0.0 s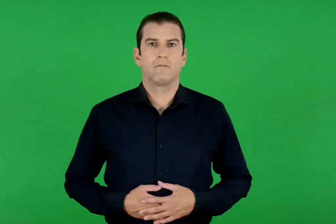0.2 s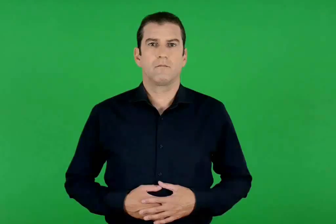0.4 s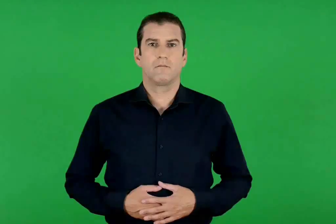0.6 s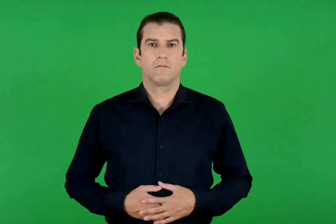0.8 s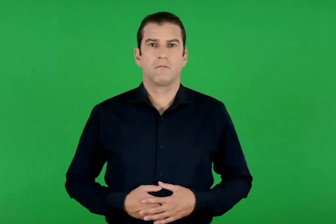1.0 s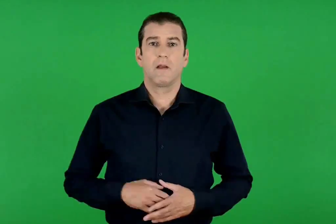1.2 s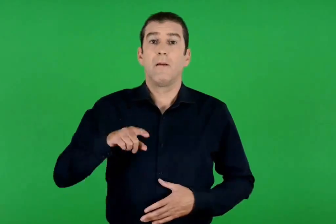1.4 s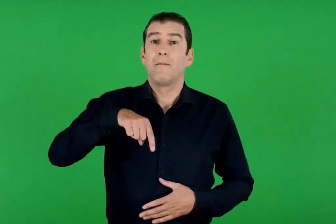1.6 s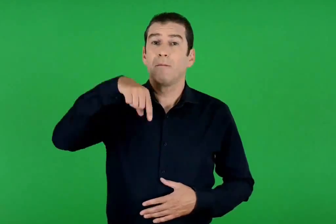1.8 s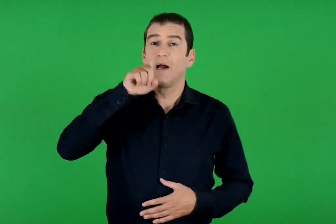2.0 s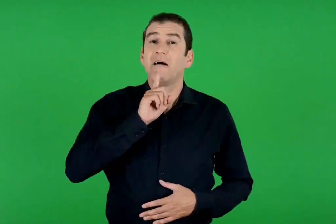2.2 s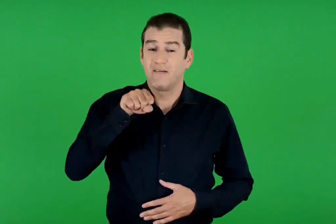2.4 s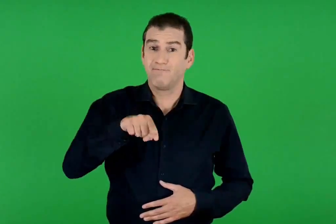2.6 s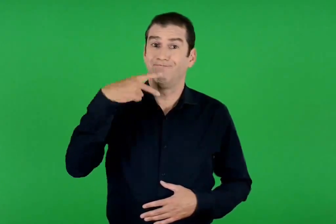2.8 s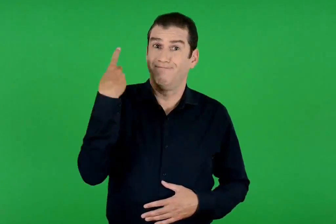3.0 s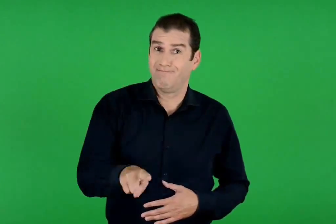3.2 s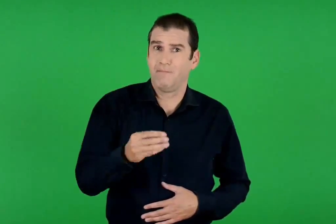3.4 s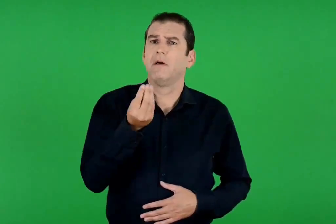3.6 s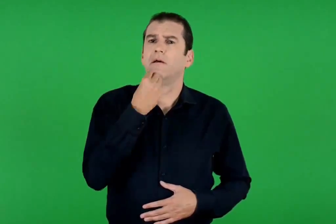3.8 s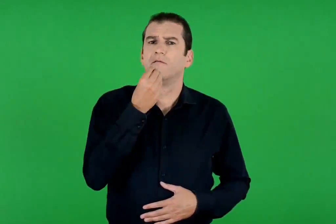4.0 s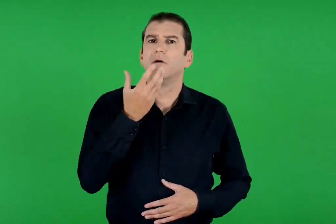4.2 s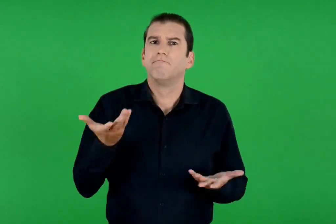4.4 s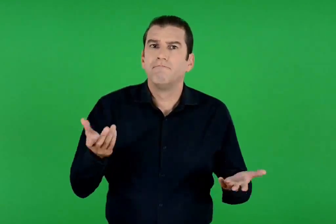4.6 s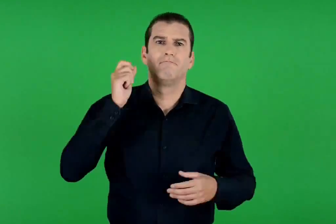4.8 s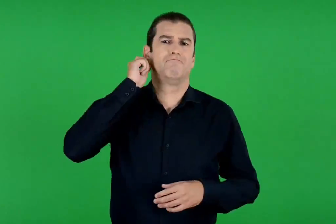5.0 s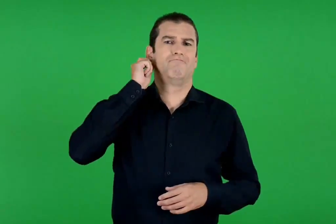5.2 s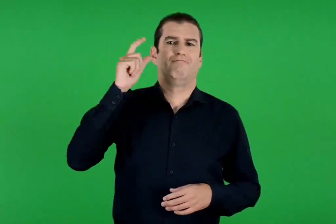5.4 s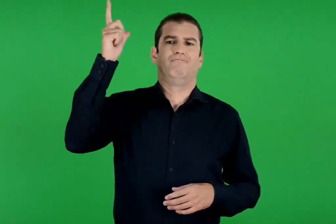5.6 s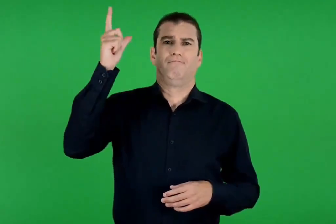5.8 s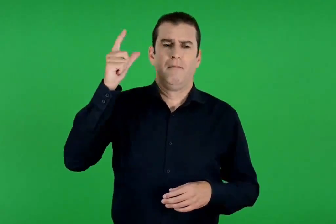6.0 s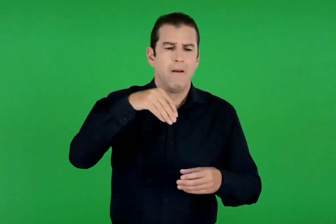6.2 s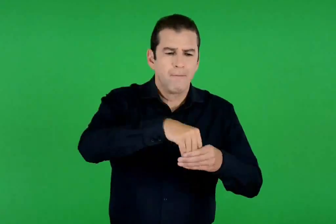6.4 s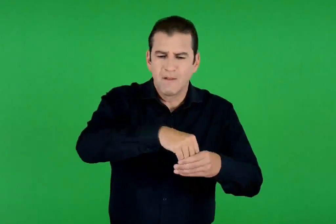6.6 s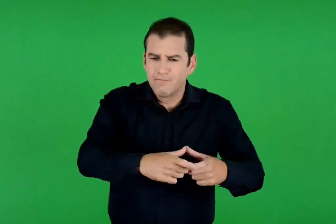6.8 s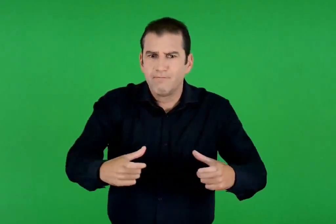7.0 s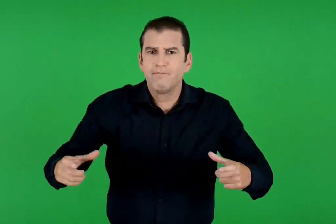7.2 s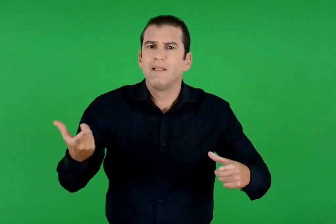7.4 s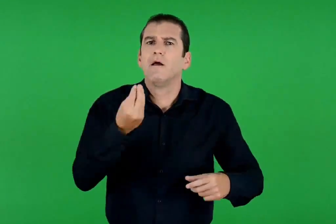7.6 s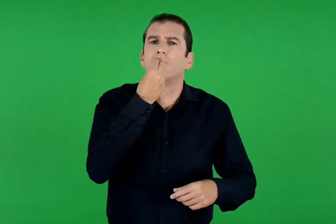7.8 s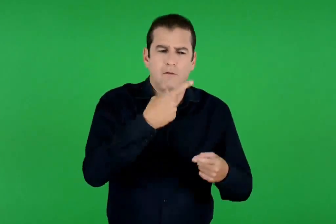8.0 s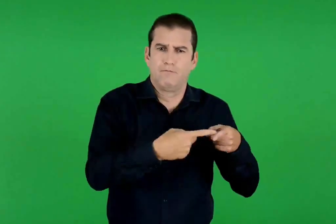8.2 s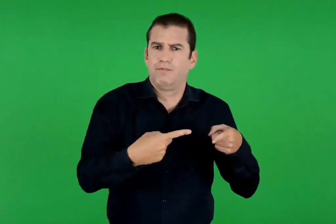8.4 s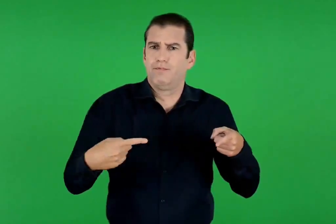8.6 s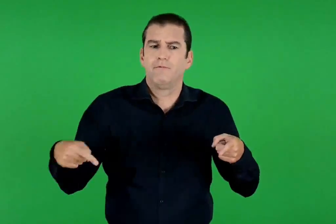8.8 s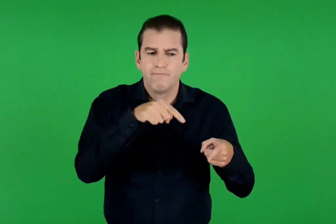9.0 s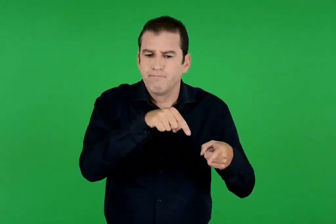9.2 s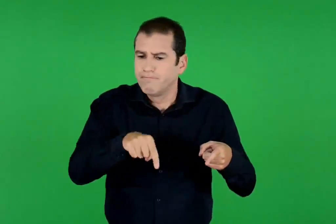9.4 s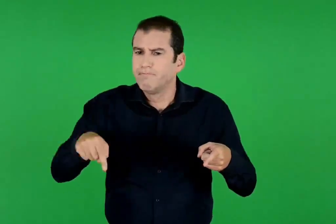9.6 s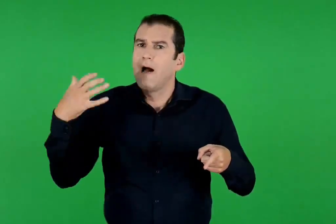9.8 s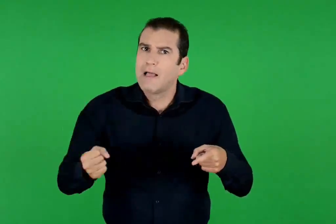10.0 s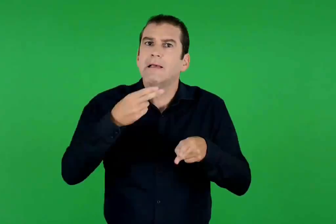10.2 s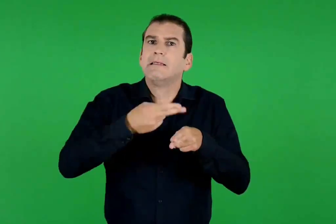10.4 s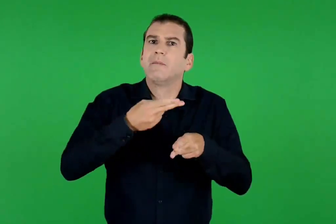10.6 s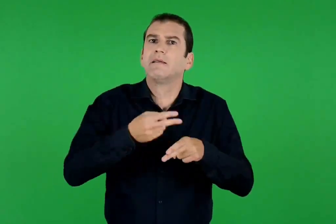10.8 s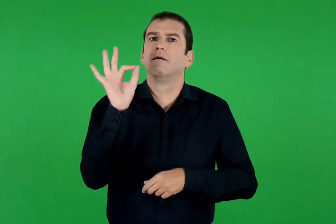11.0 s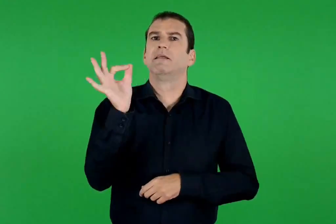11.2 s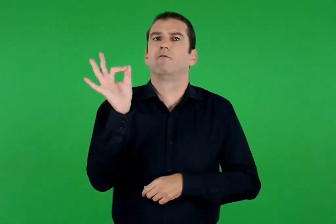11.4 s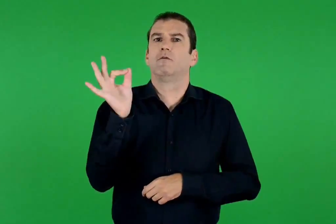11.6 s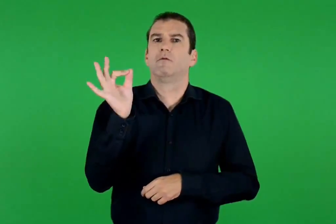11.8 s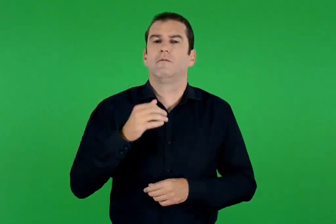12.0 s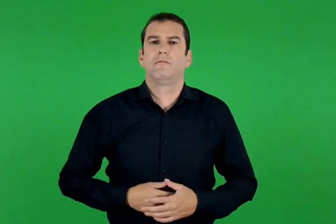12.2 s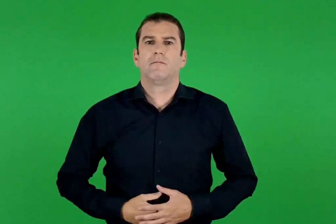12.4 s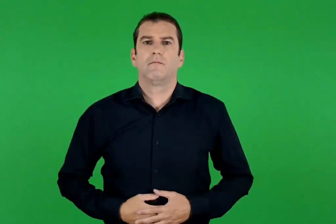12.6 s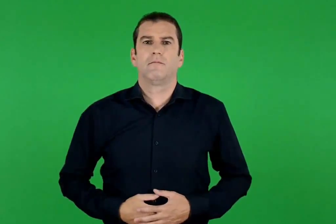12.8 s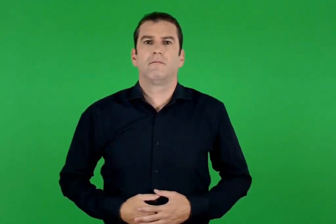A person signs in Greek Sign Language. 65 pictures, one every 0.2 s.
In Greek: το γεύμα αυτής της μέρας είναι εορταστικό και περιλαμβάνει ειδικά τρόφιμα με συμβολική σημασία
